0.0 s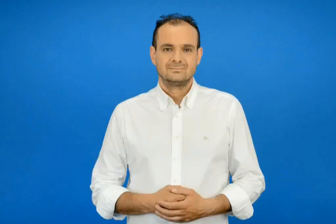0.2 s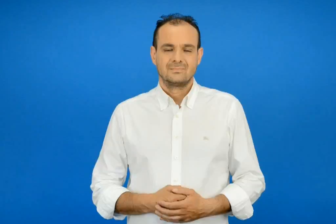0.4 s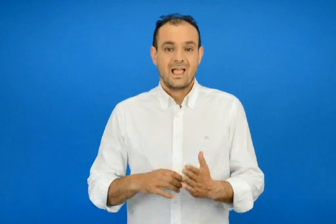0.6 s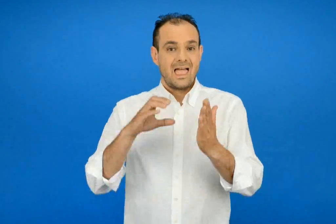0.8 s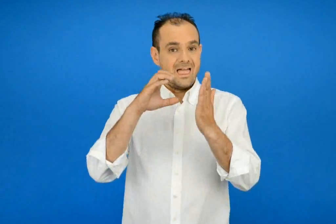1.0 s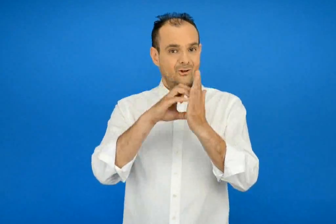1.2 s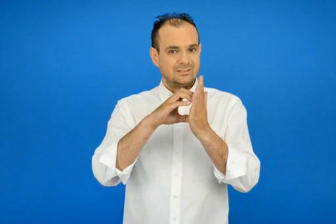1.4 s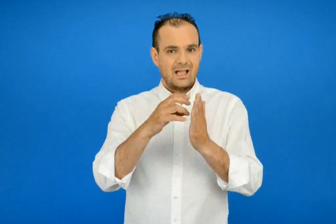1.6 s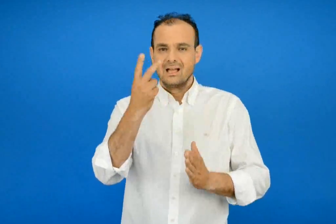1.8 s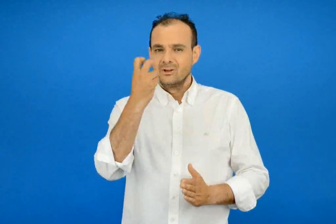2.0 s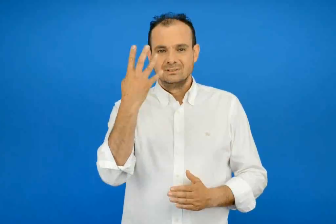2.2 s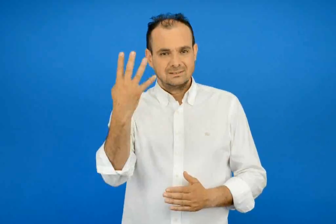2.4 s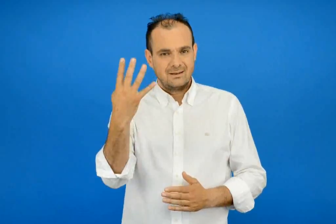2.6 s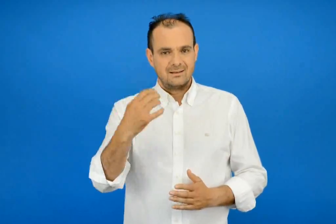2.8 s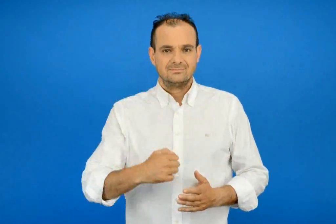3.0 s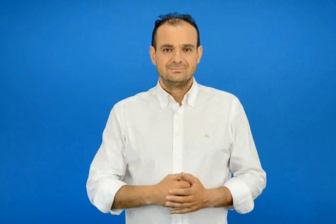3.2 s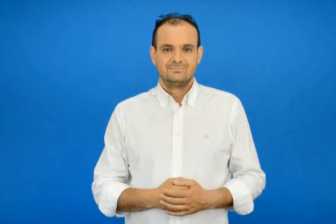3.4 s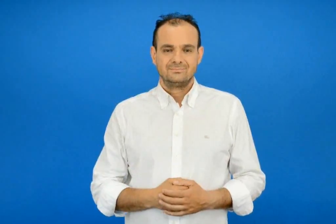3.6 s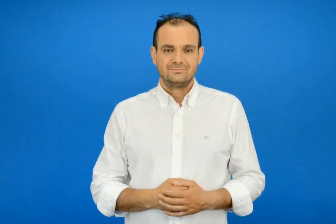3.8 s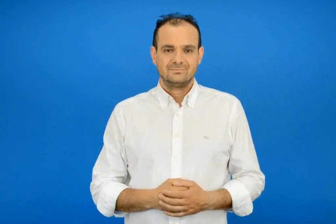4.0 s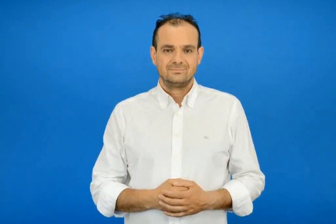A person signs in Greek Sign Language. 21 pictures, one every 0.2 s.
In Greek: ενότητα 24
